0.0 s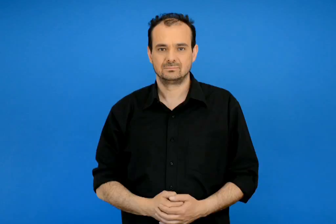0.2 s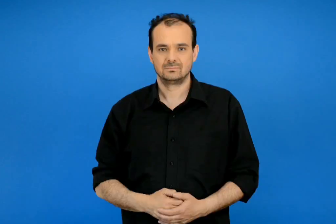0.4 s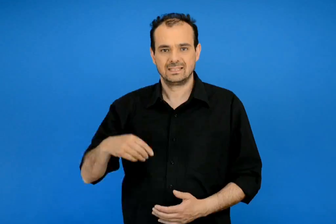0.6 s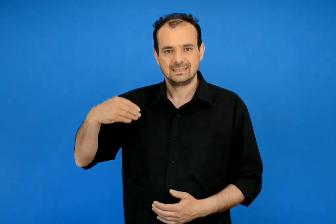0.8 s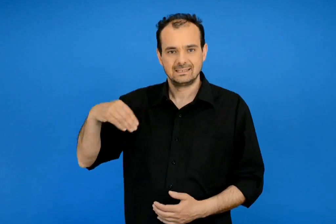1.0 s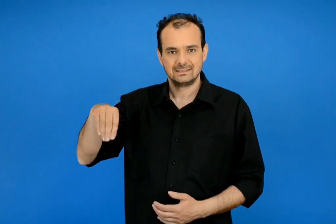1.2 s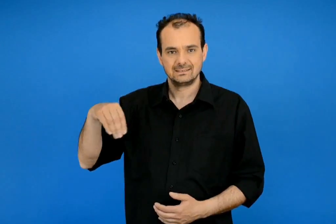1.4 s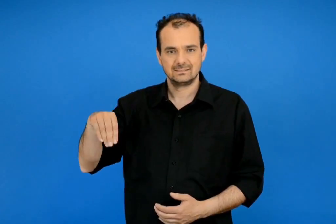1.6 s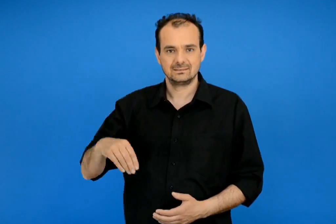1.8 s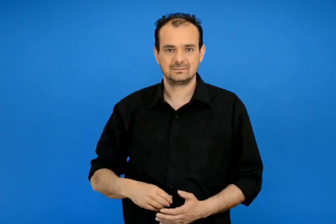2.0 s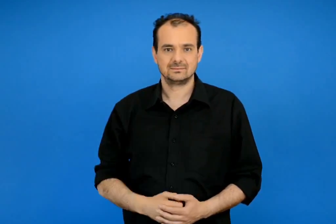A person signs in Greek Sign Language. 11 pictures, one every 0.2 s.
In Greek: τρίτη
